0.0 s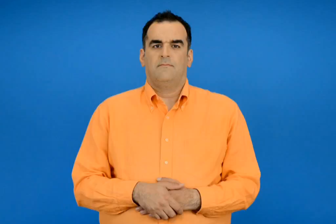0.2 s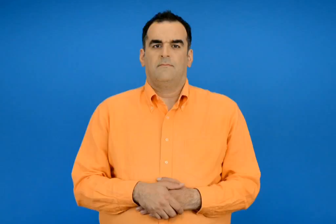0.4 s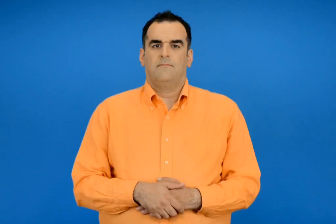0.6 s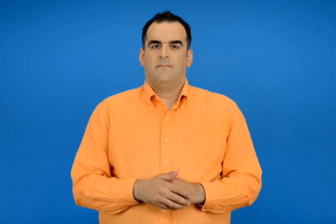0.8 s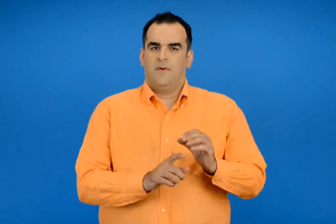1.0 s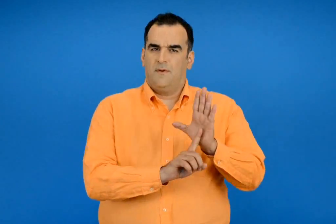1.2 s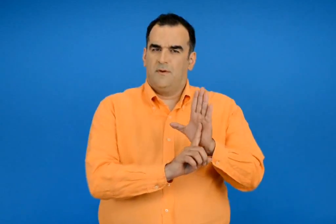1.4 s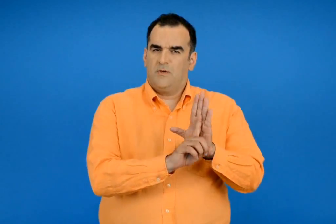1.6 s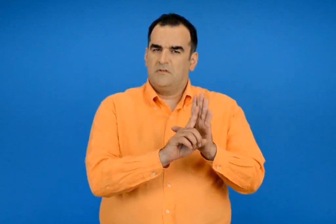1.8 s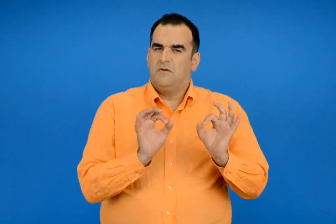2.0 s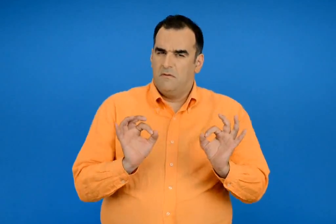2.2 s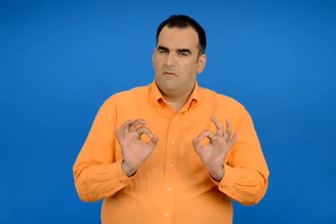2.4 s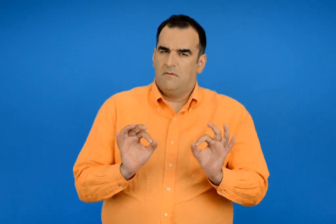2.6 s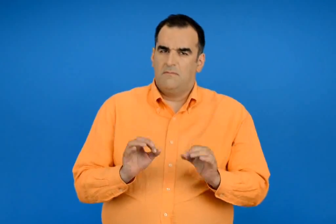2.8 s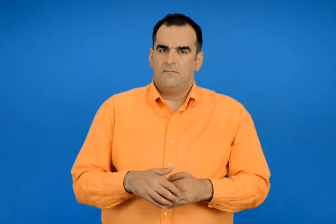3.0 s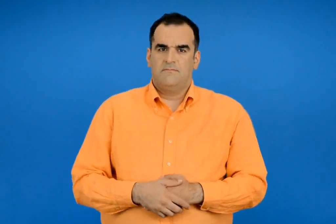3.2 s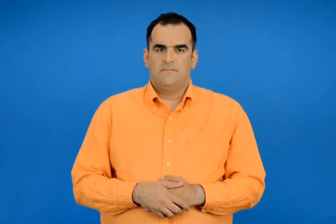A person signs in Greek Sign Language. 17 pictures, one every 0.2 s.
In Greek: μέτρια
